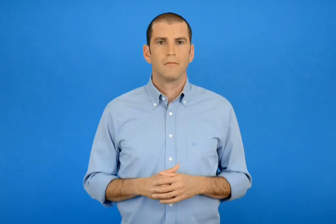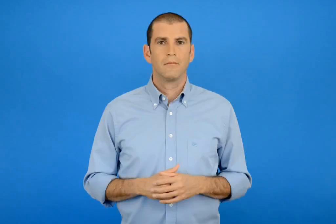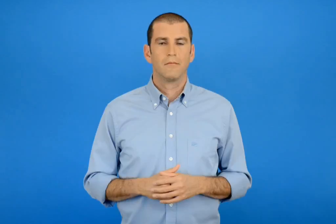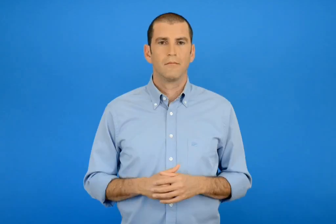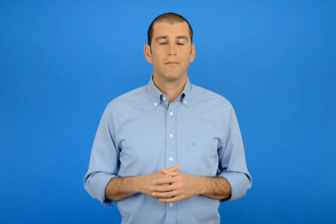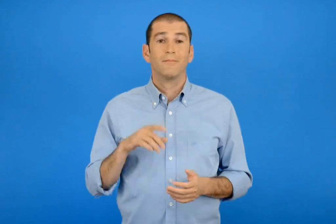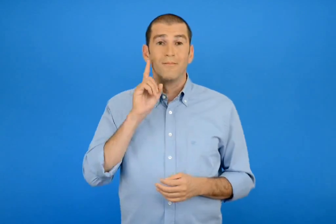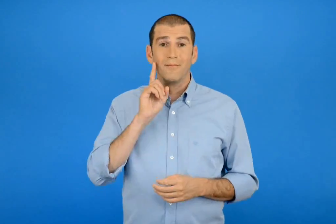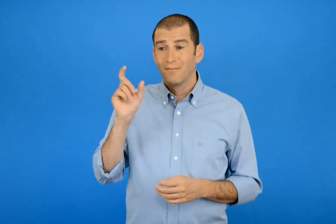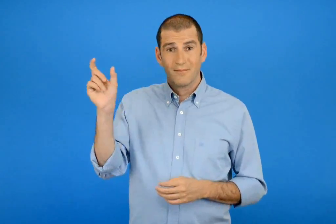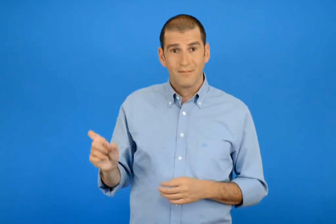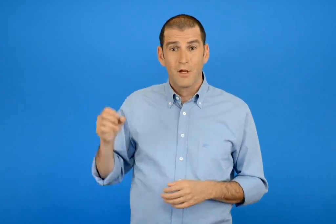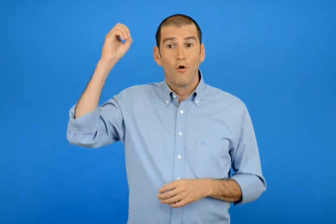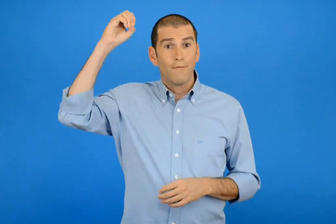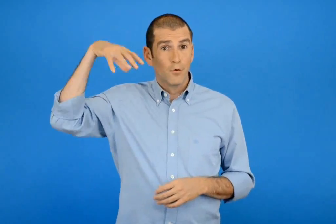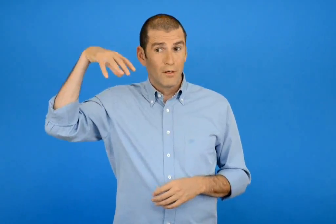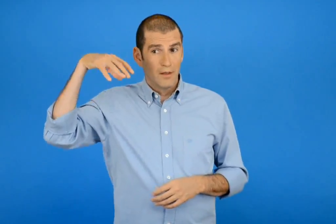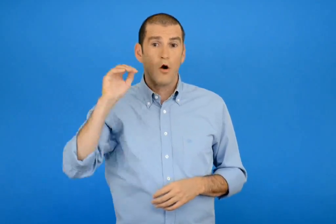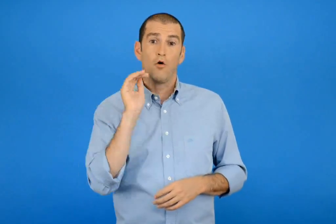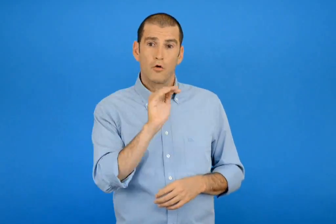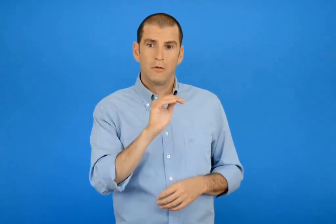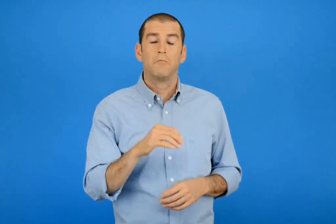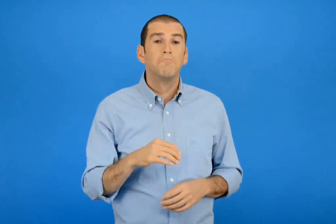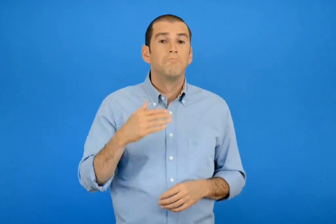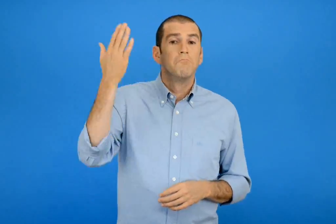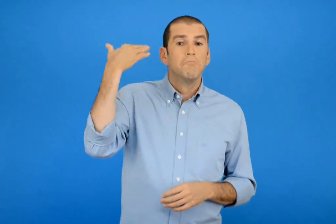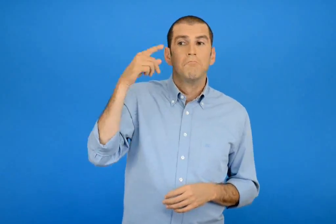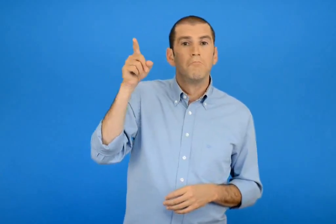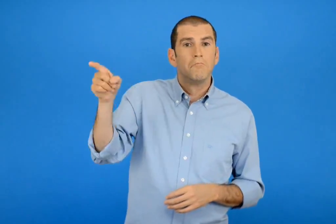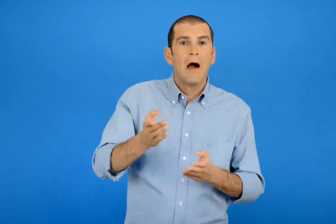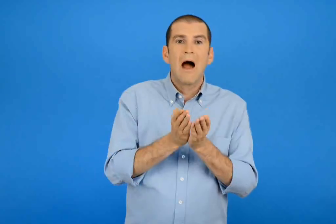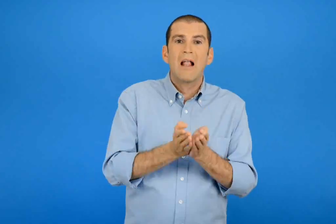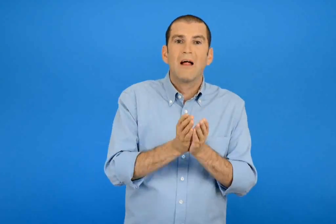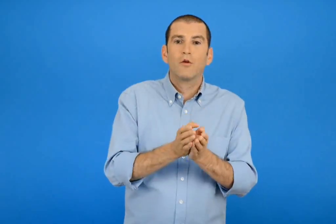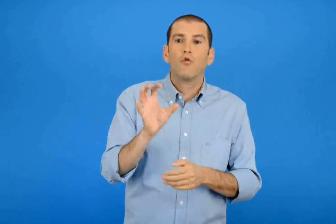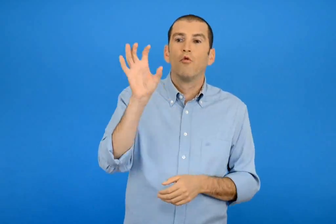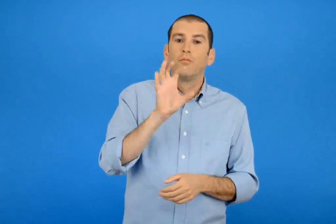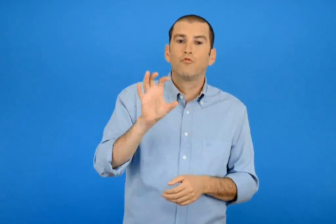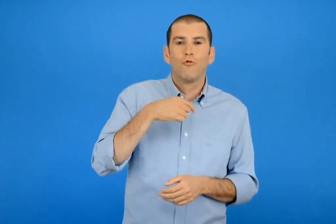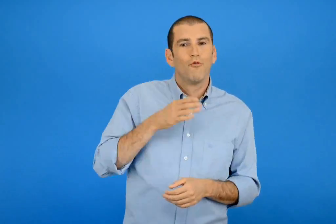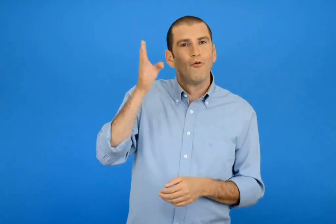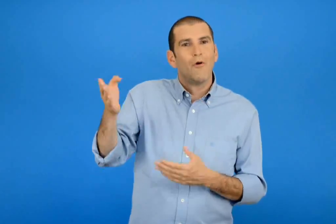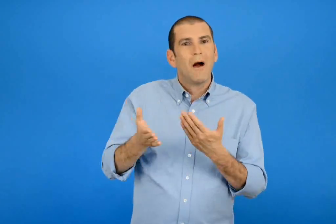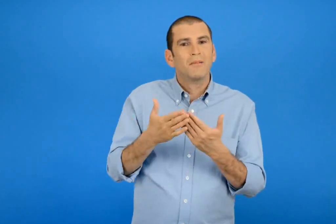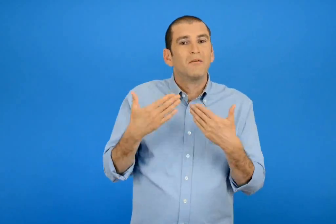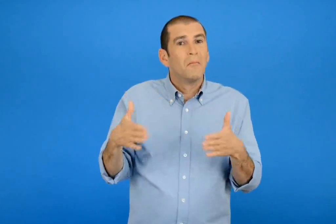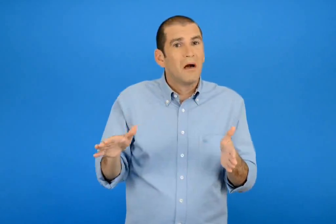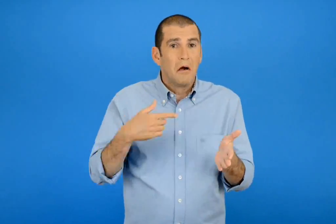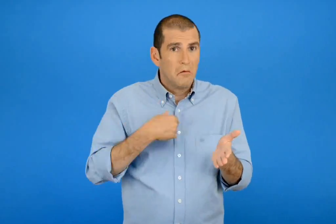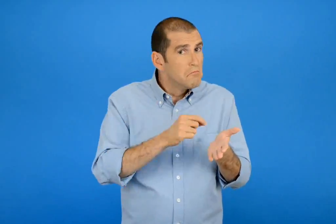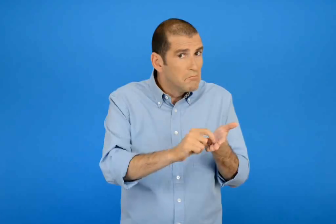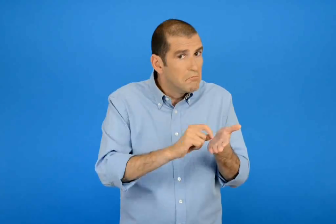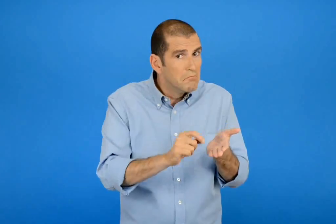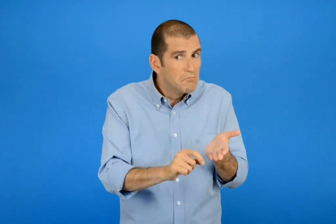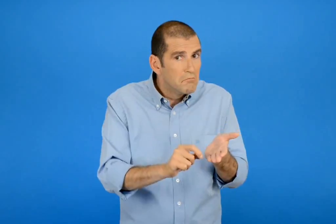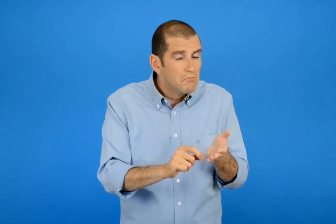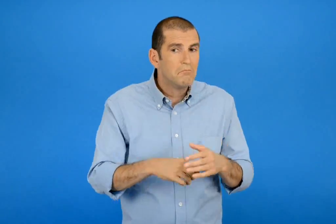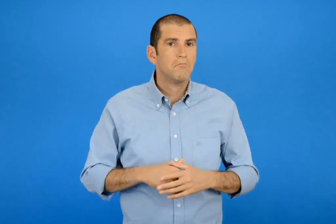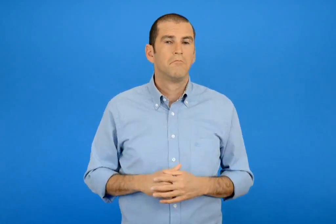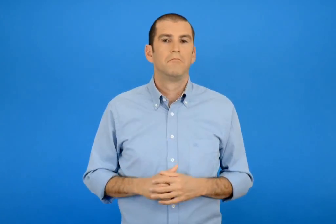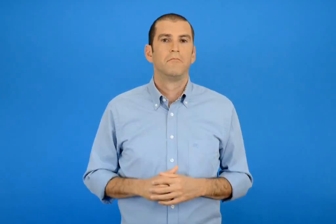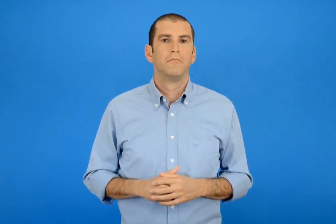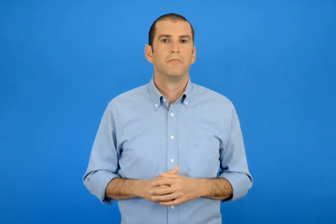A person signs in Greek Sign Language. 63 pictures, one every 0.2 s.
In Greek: εγώ να περιγράψω την επίσκεψη μας στο ναυτικό μουσείο ; ρώτησε η φωτεινή
